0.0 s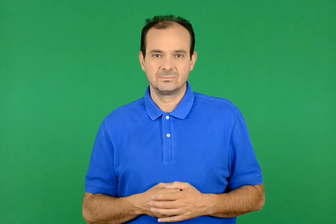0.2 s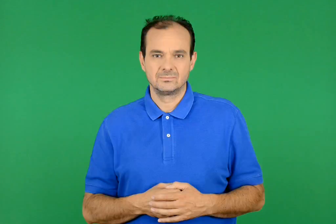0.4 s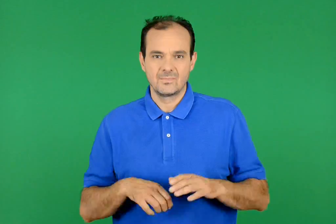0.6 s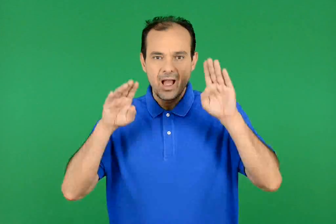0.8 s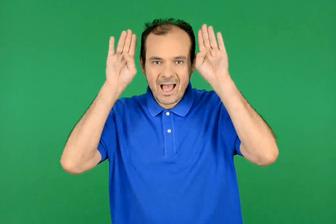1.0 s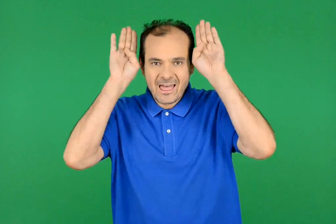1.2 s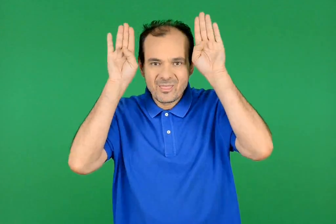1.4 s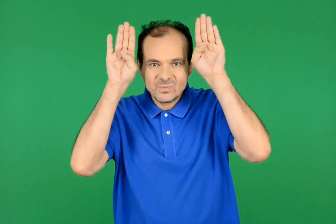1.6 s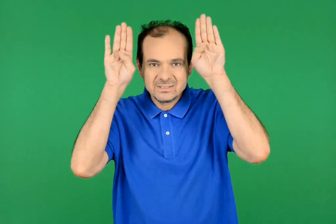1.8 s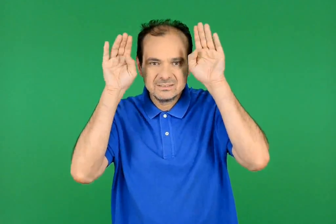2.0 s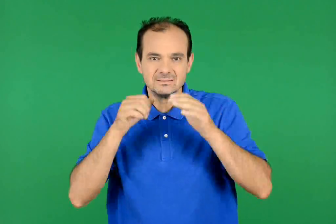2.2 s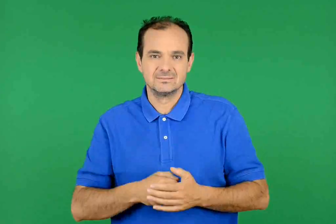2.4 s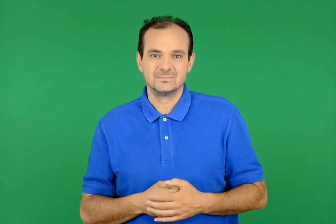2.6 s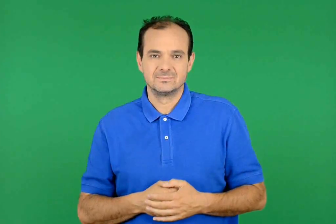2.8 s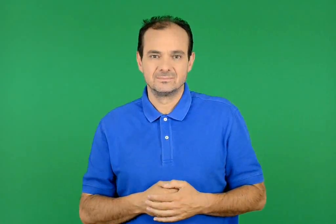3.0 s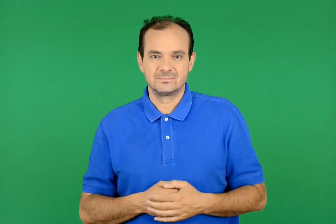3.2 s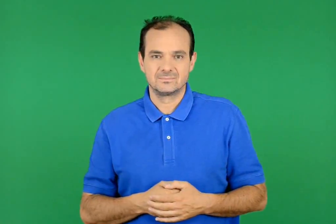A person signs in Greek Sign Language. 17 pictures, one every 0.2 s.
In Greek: το γαϊδούρι
